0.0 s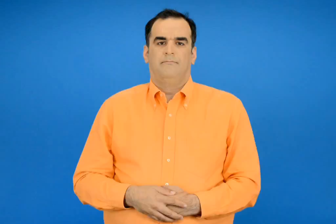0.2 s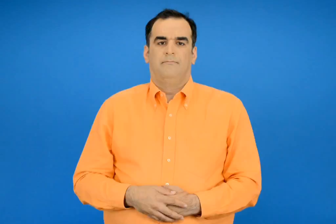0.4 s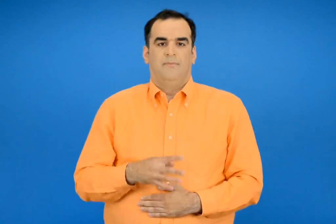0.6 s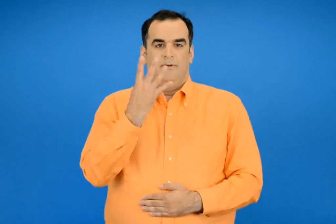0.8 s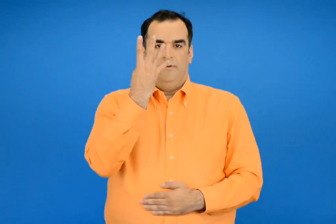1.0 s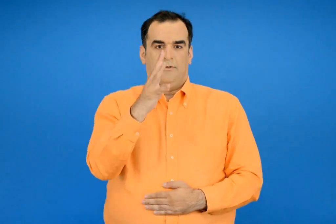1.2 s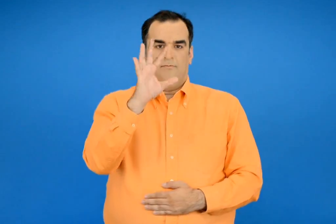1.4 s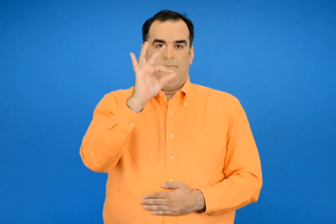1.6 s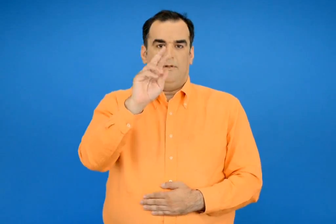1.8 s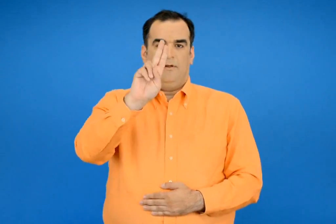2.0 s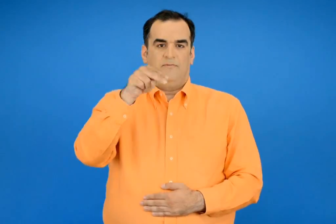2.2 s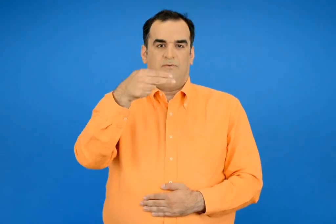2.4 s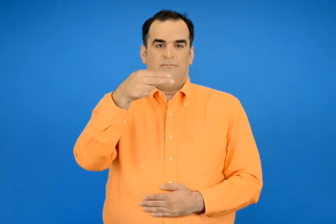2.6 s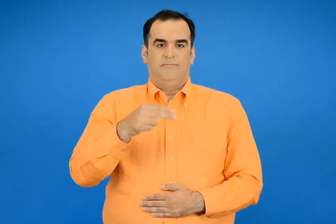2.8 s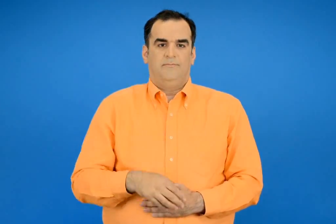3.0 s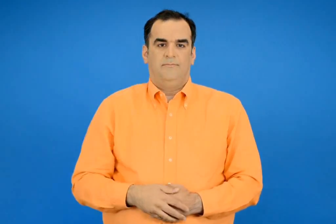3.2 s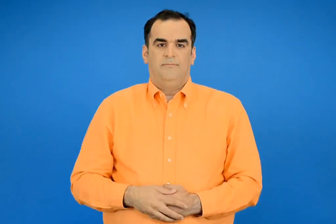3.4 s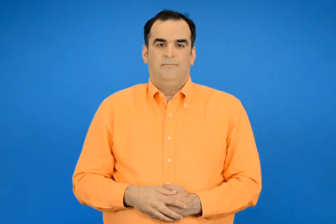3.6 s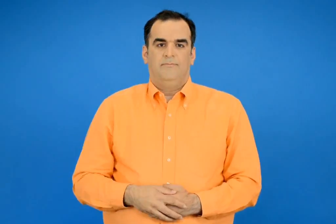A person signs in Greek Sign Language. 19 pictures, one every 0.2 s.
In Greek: είναι 450 €
